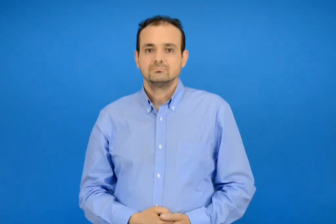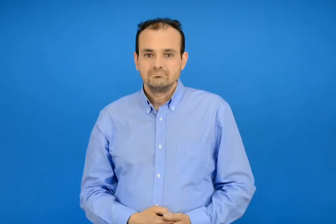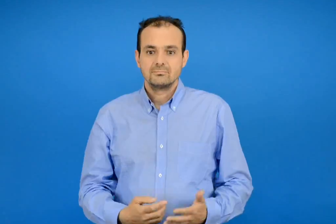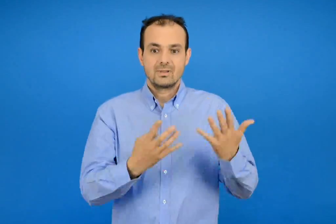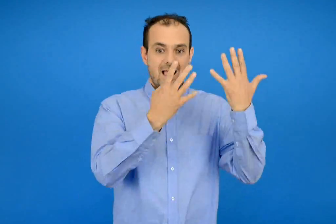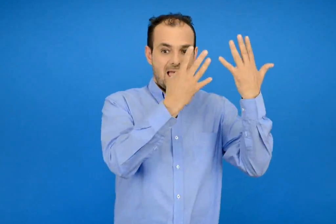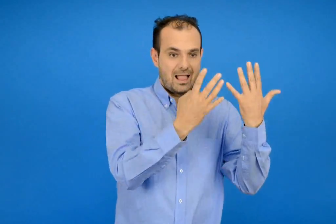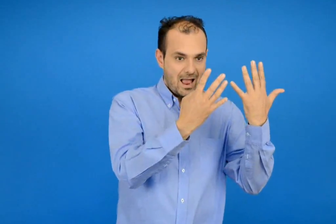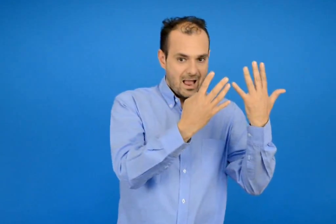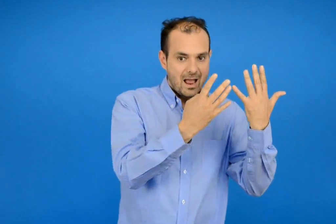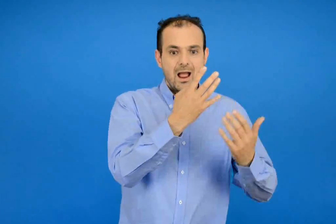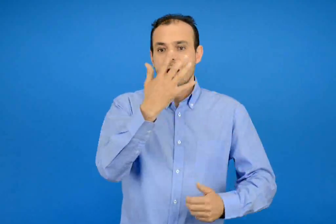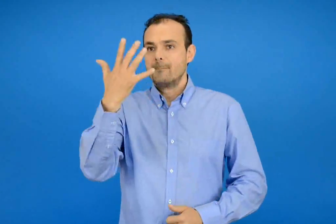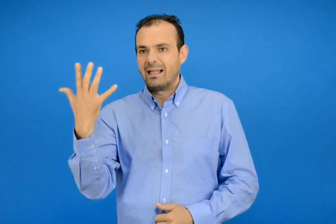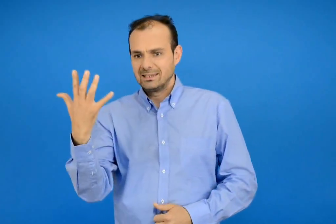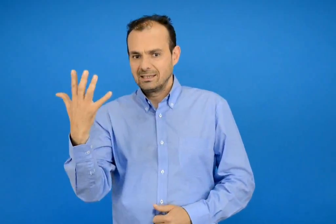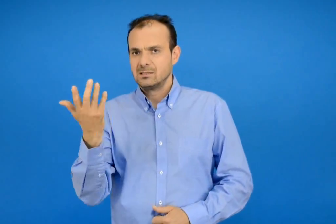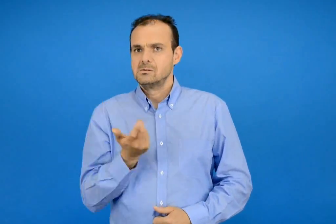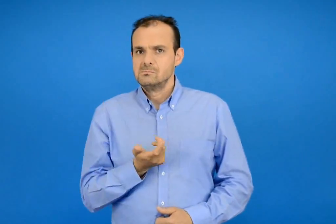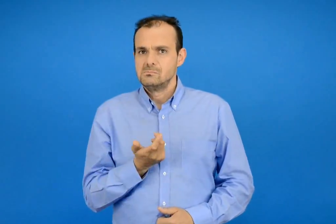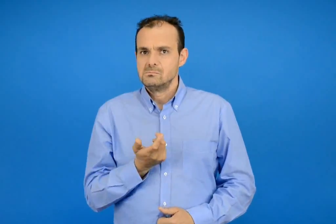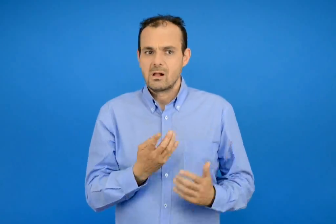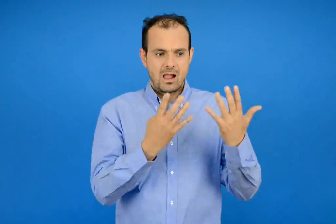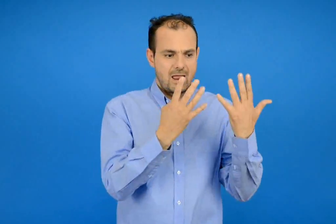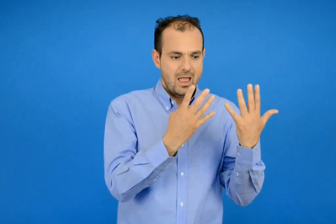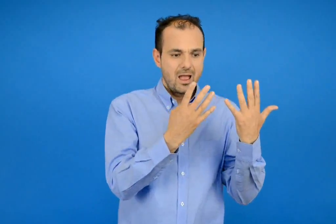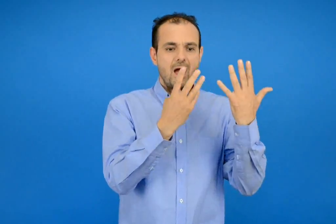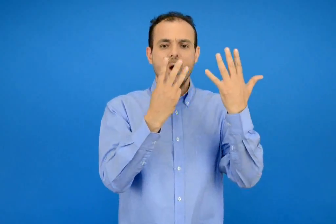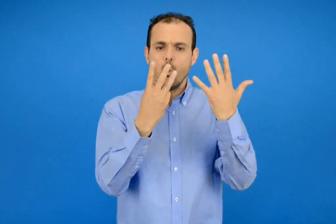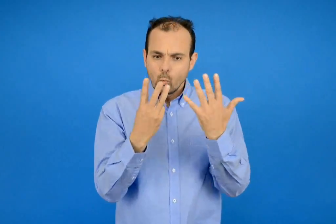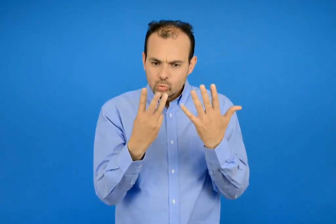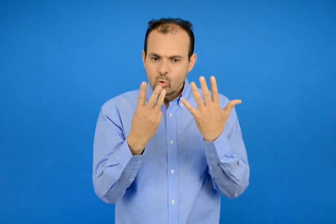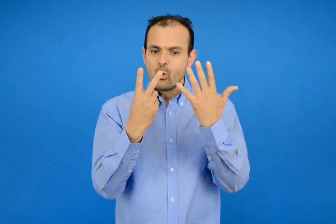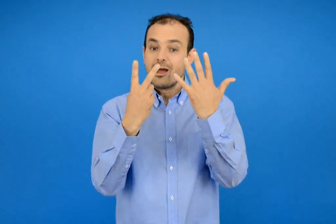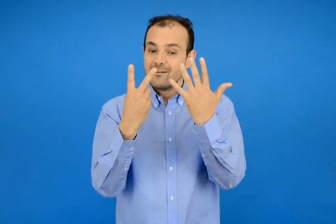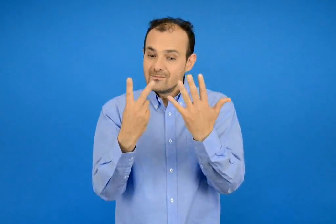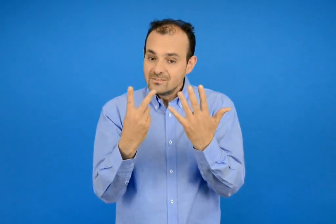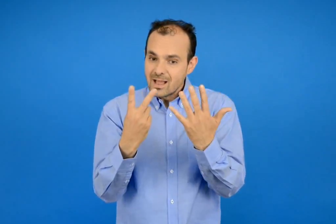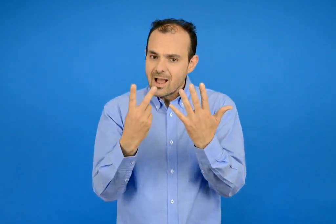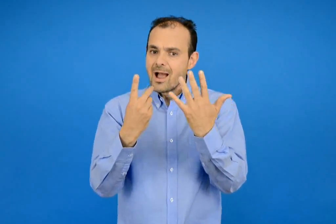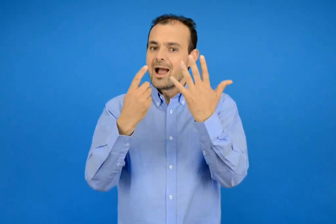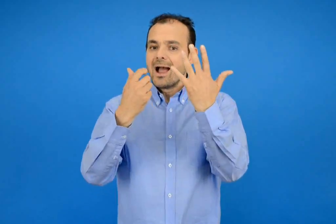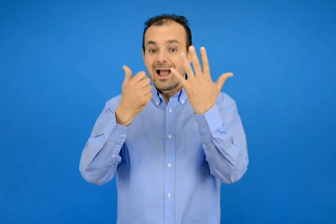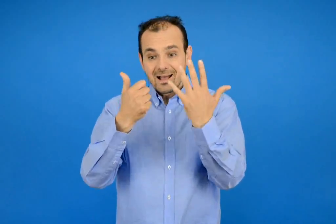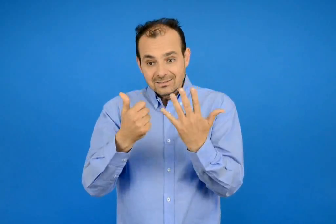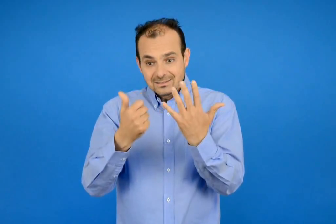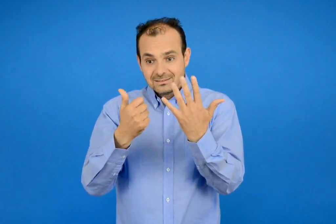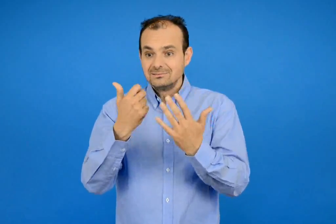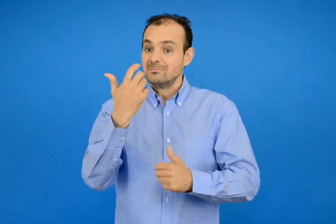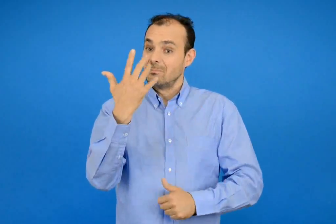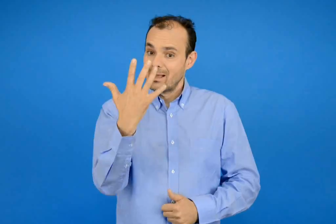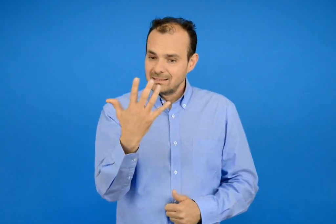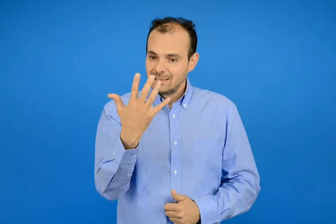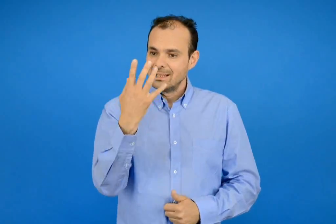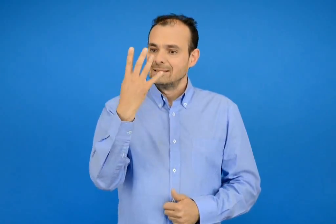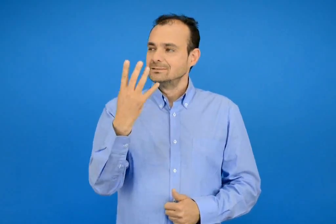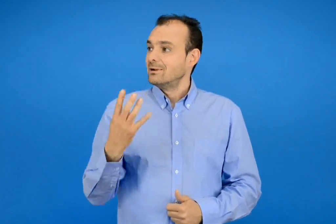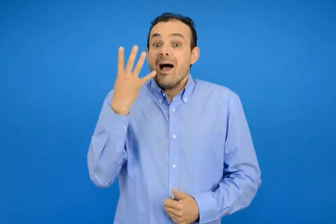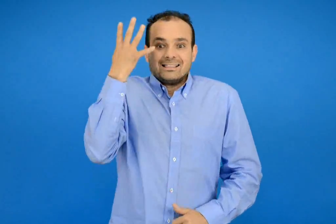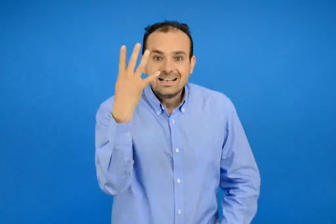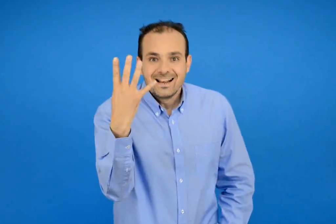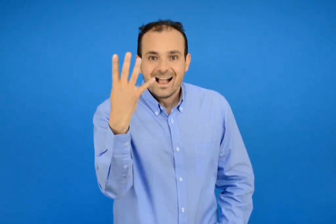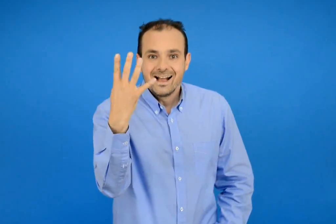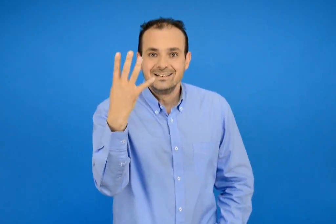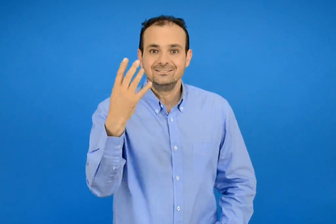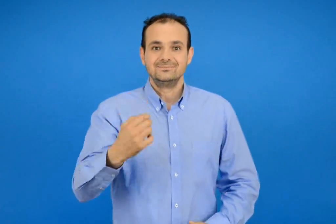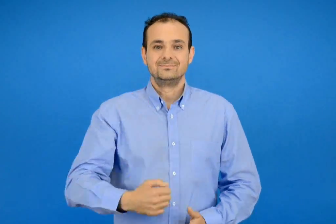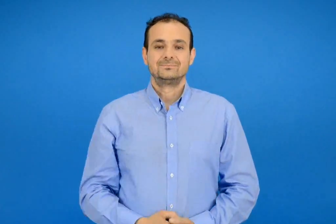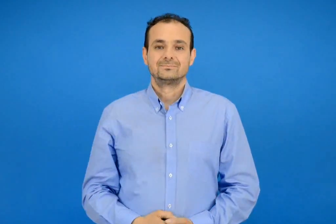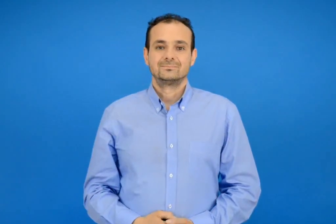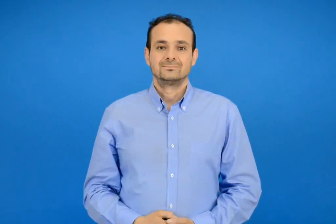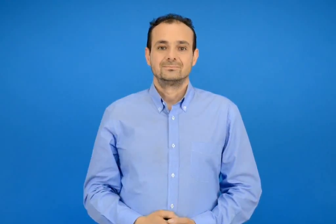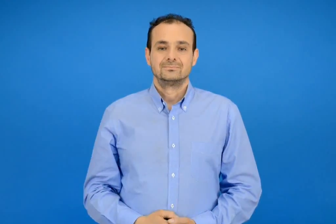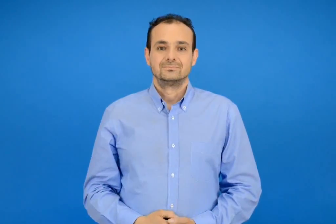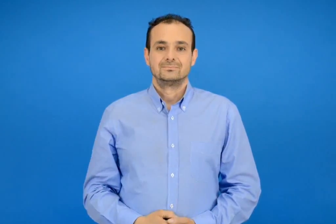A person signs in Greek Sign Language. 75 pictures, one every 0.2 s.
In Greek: από το 9 κατεβαίνω 5 αριθμούς 9 8 7 6 5 4 και βρίσκω το 4
